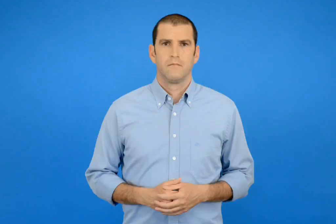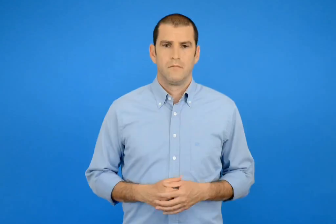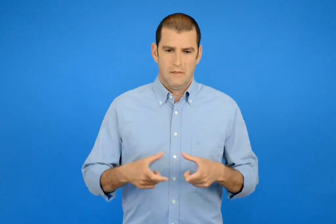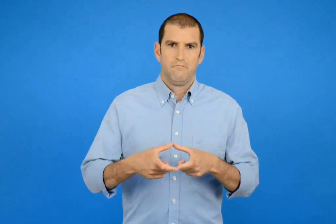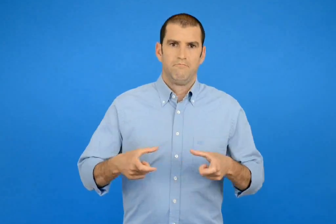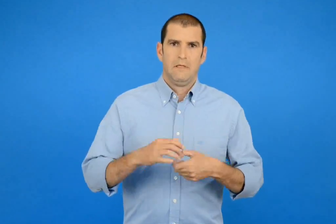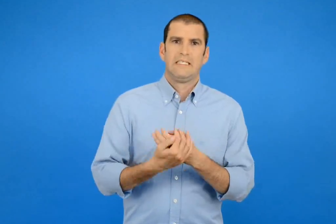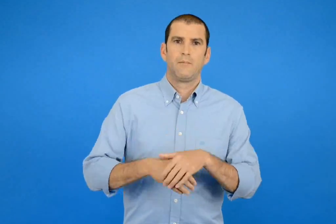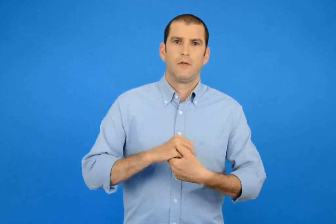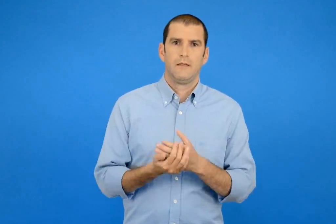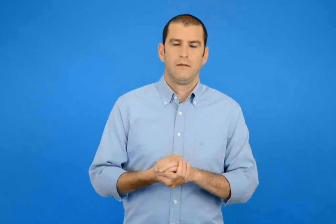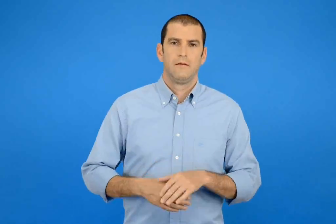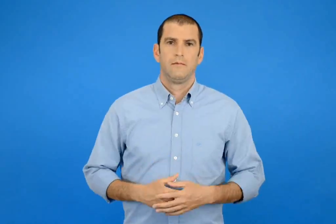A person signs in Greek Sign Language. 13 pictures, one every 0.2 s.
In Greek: σαπούνι
